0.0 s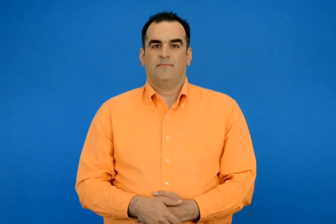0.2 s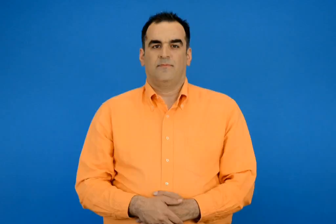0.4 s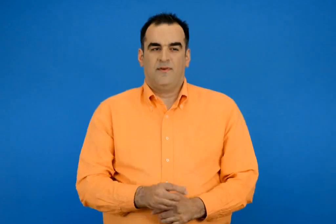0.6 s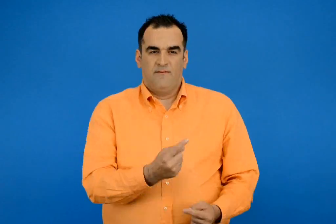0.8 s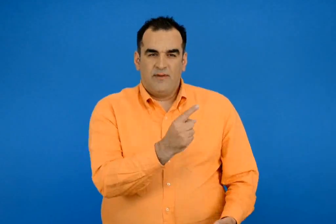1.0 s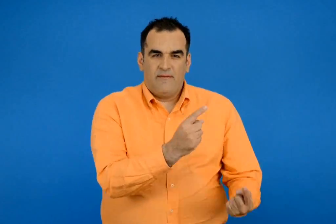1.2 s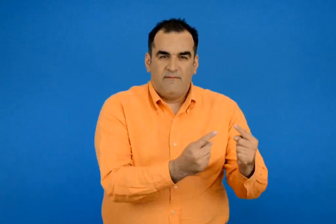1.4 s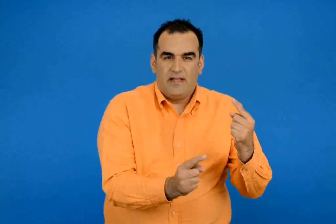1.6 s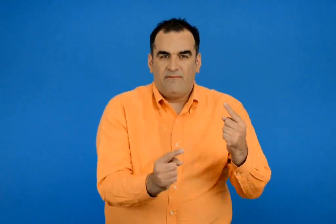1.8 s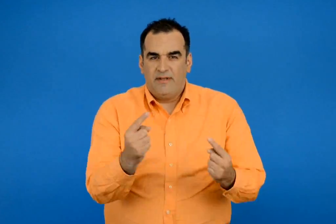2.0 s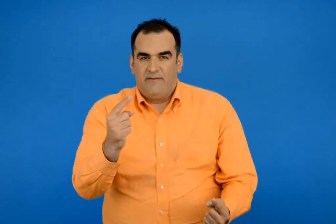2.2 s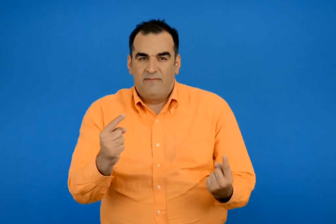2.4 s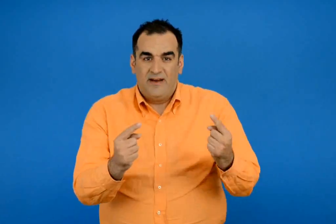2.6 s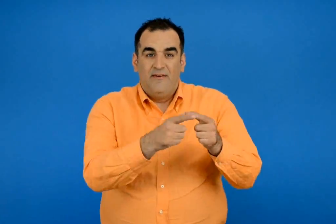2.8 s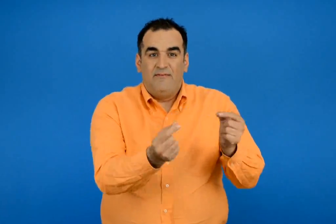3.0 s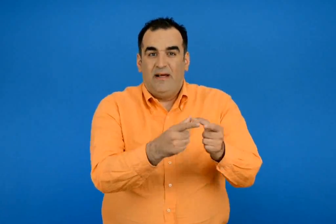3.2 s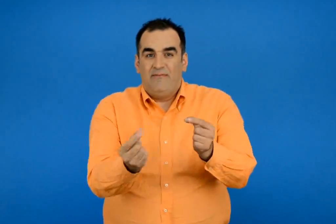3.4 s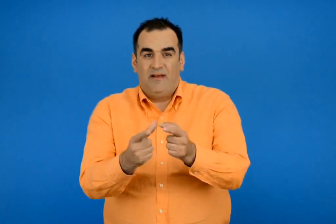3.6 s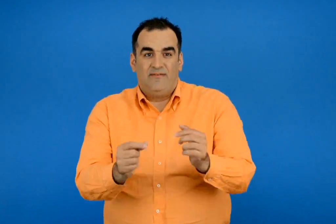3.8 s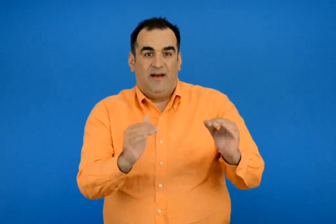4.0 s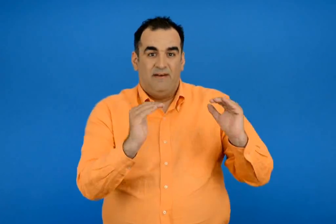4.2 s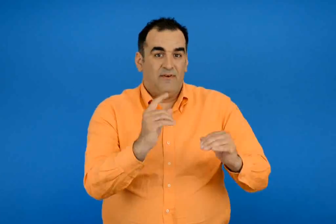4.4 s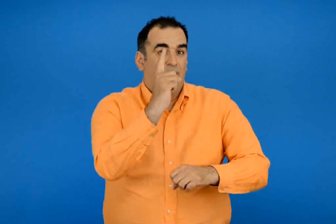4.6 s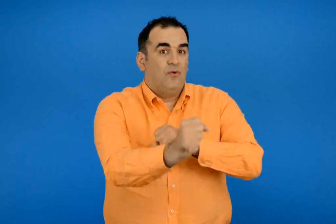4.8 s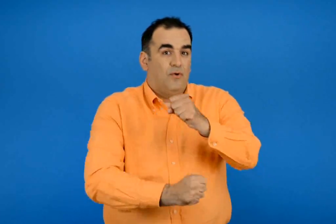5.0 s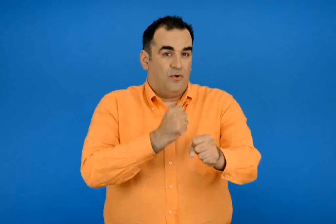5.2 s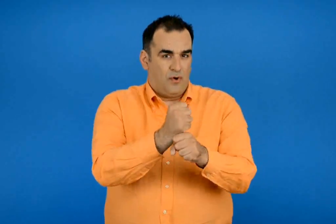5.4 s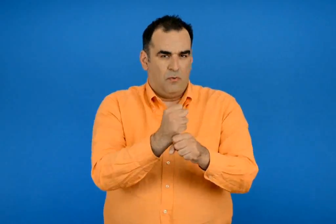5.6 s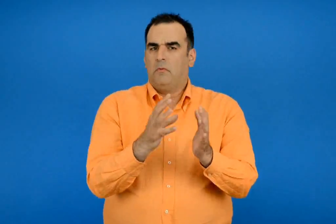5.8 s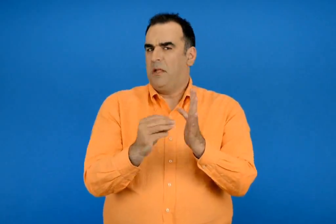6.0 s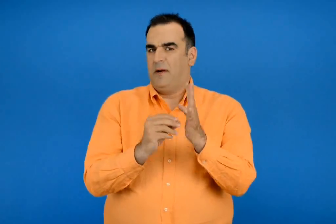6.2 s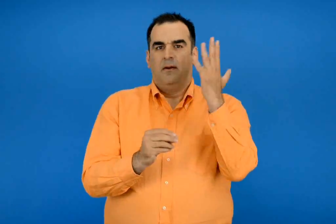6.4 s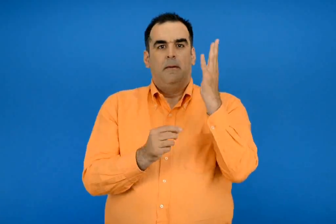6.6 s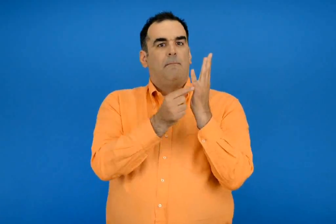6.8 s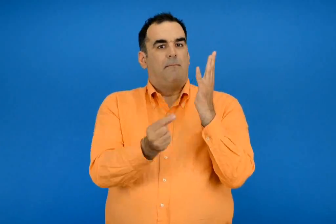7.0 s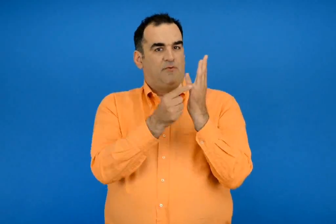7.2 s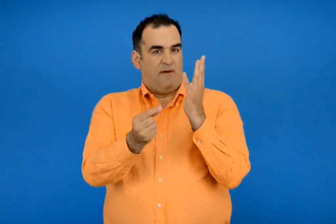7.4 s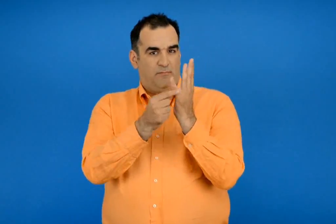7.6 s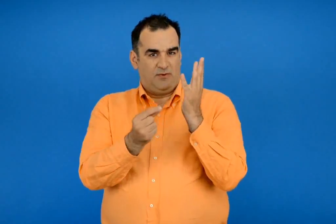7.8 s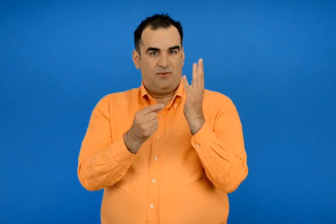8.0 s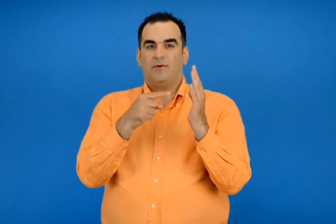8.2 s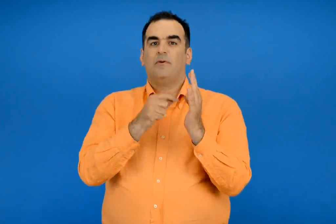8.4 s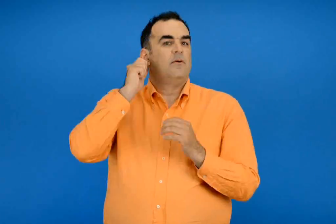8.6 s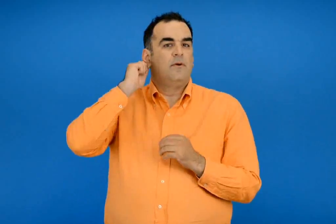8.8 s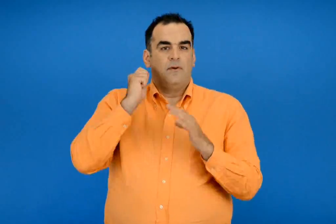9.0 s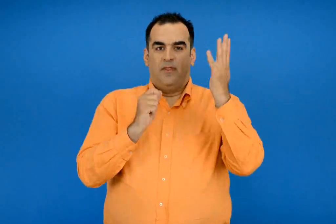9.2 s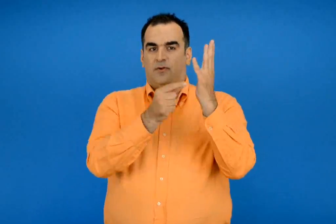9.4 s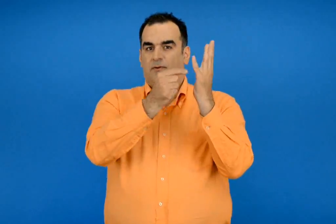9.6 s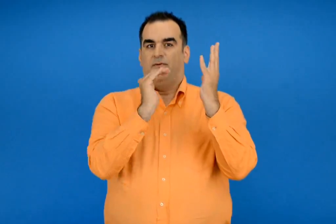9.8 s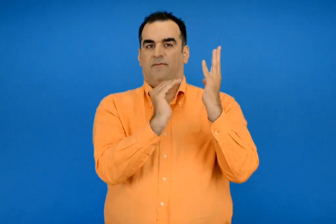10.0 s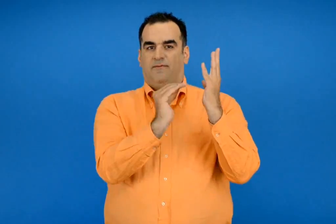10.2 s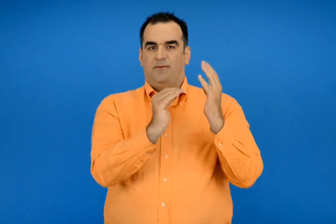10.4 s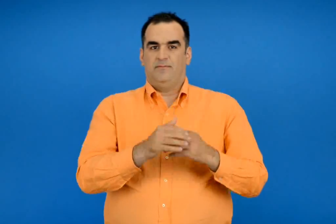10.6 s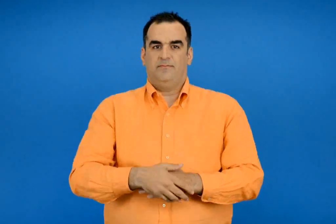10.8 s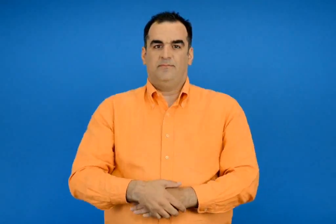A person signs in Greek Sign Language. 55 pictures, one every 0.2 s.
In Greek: τα φυτά που έχουν το φύλλωμά του όλο το χρόνο όπως το πεύκο λέγονται αειθαλή
